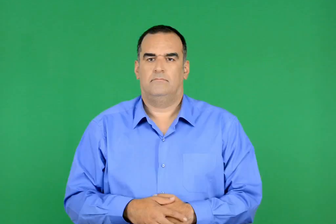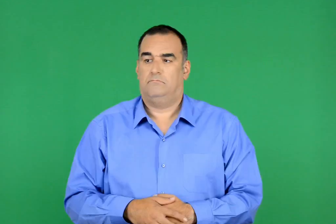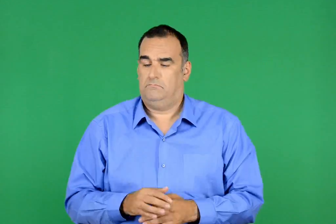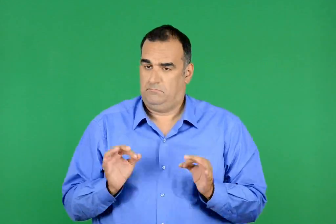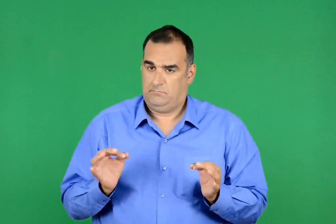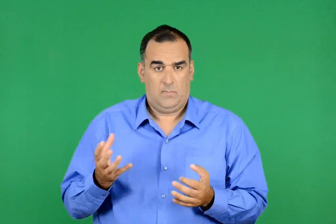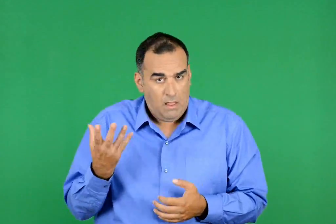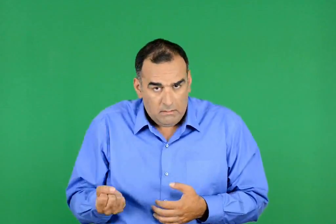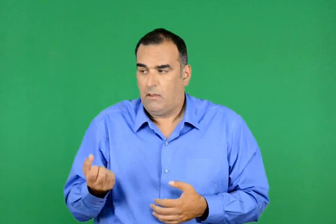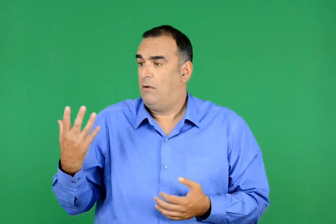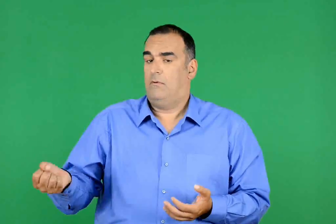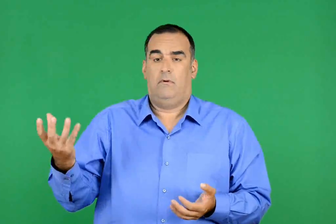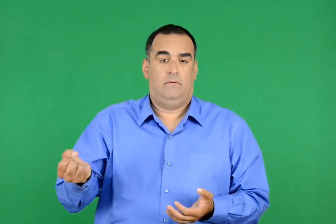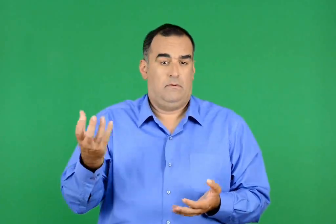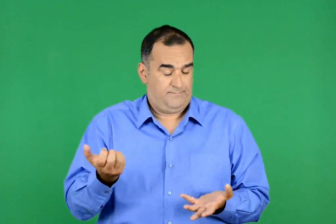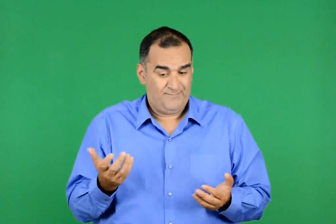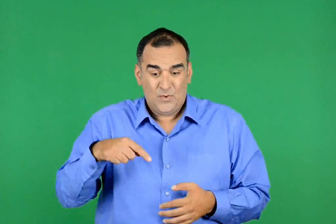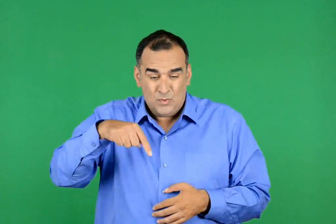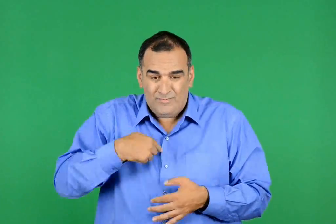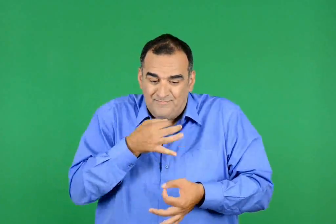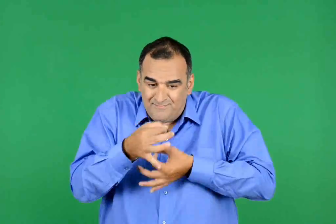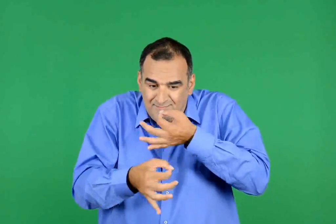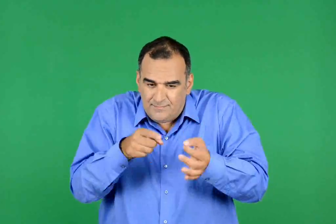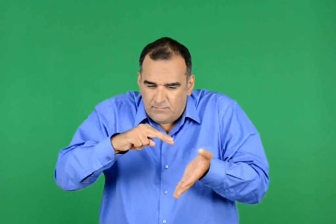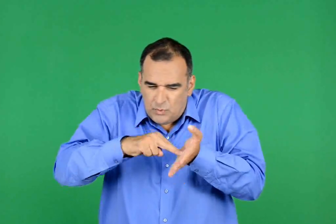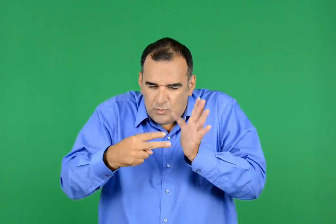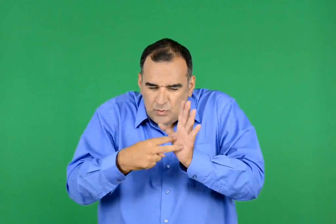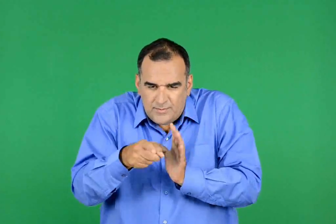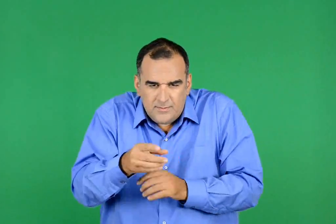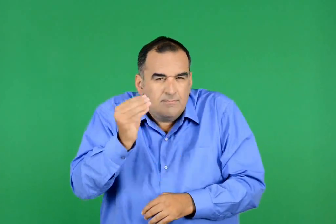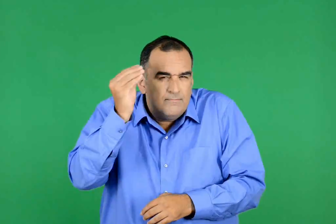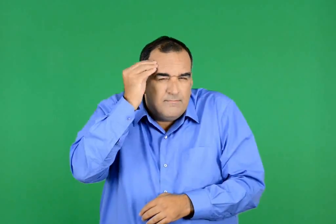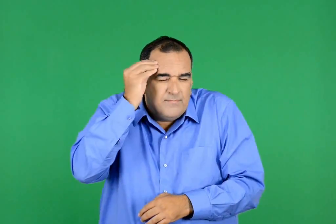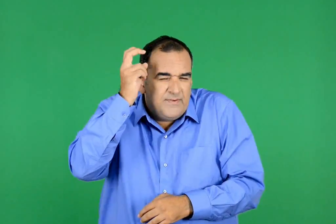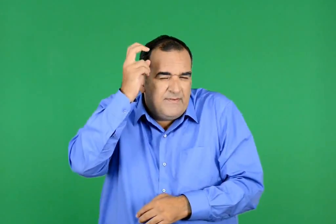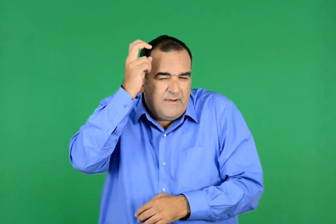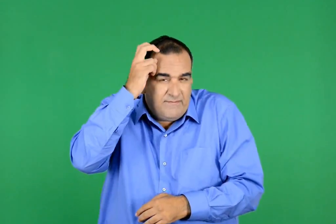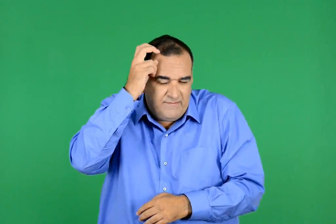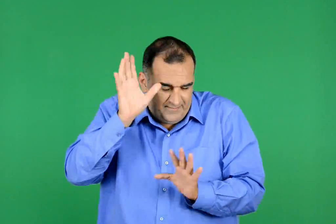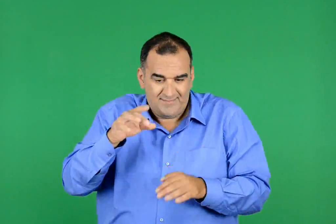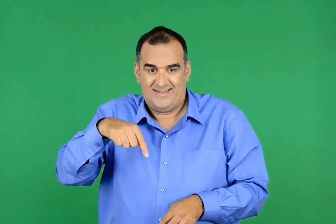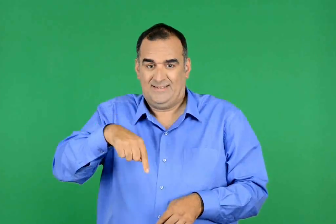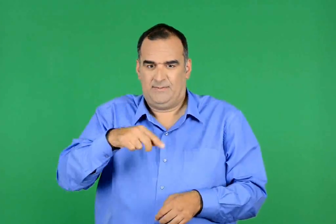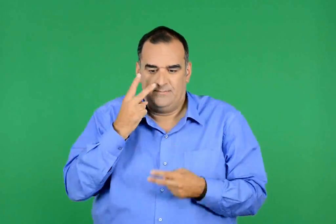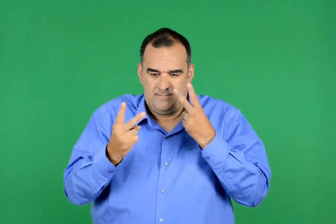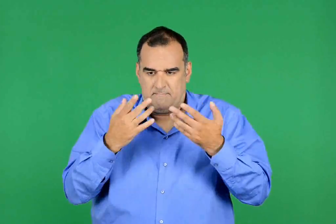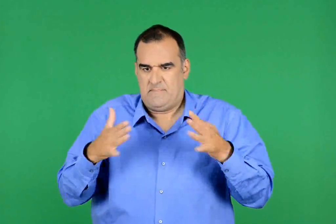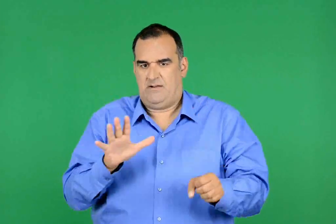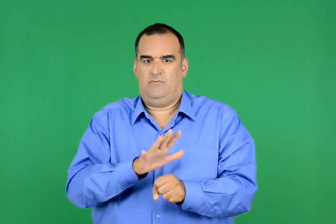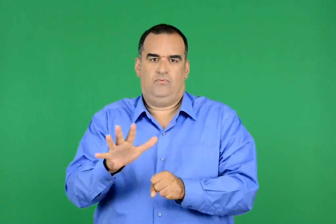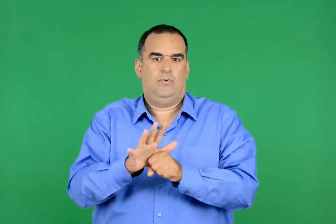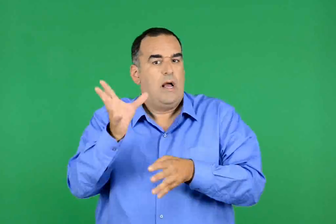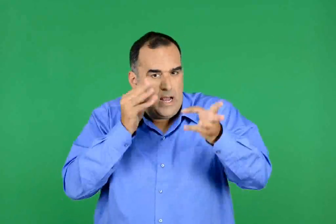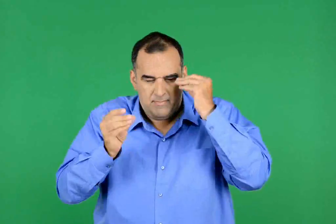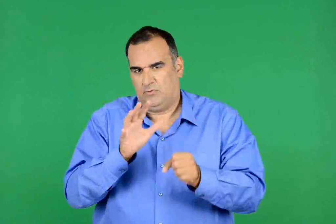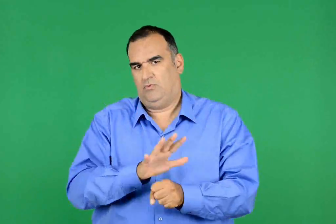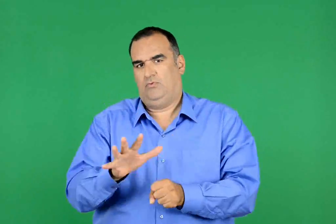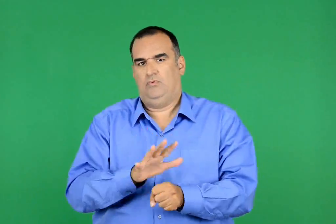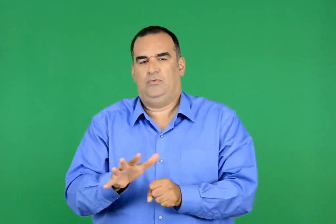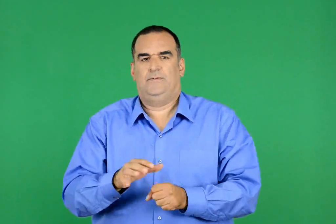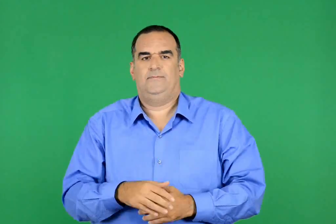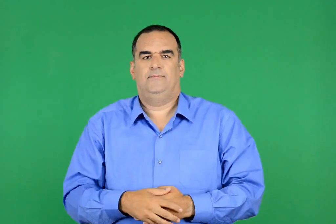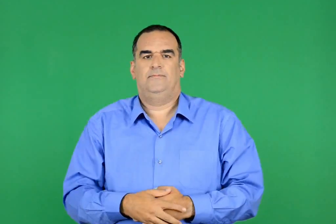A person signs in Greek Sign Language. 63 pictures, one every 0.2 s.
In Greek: έχουν και παραέχουν. όμως άκου τώρα προσεχτικά τι θα σου πω και βάλε το καλά στο νου σου. αρκετά όσα είδες κι έμαθες
